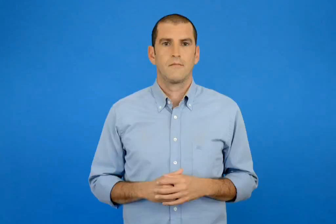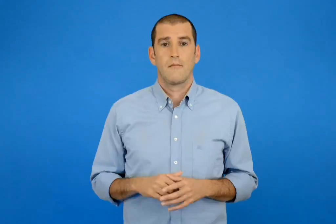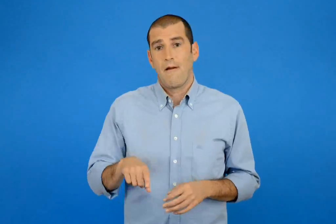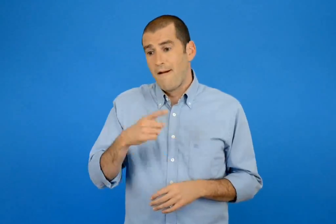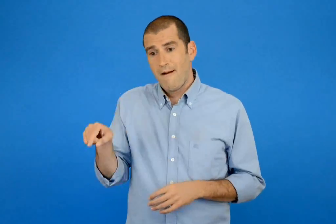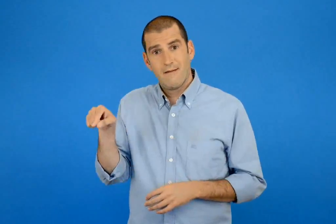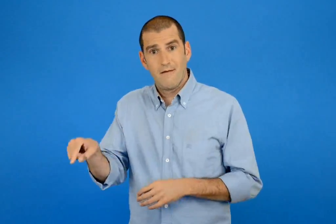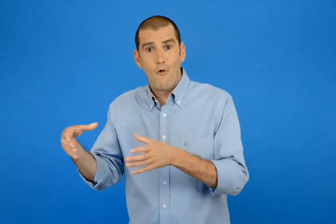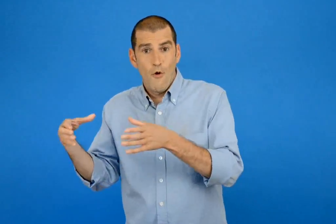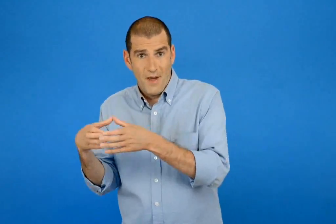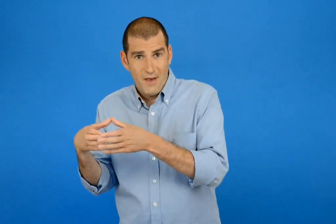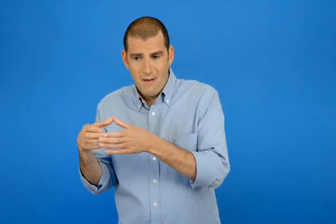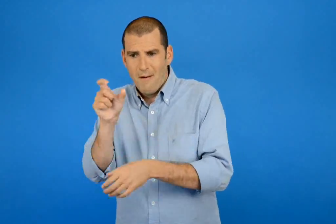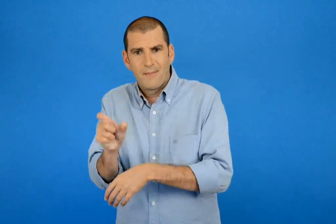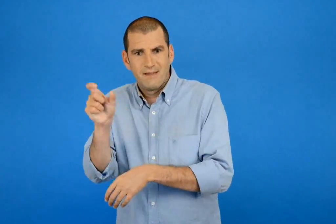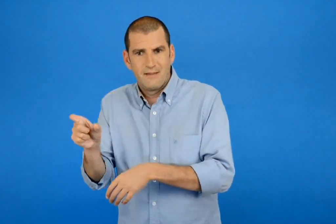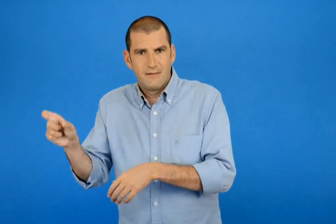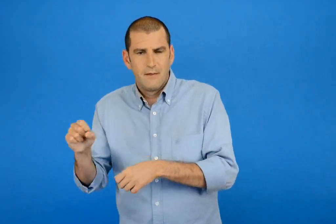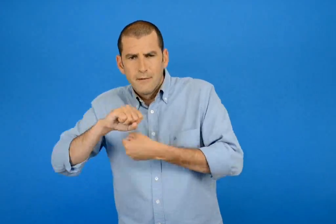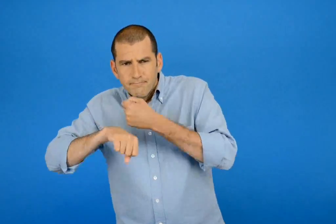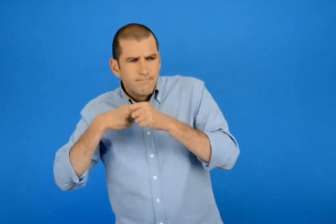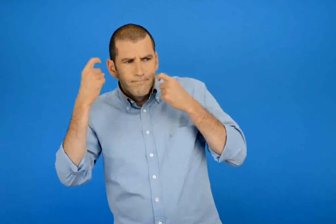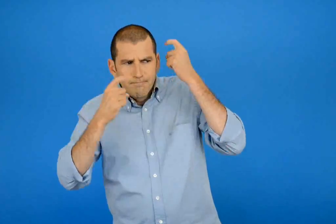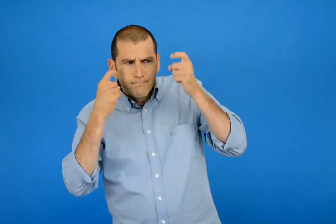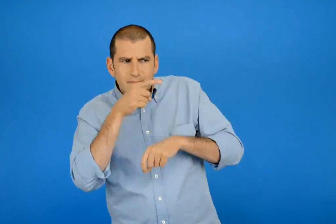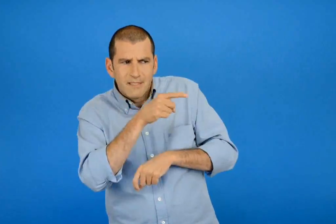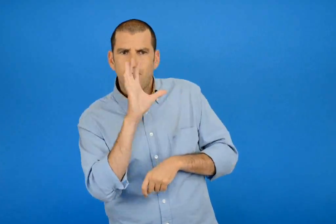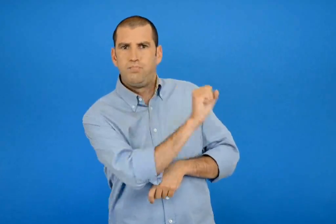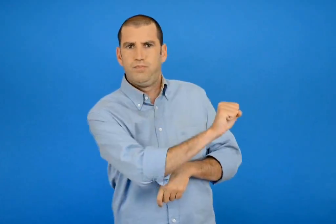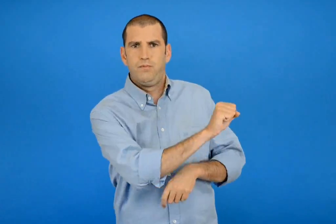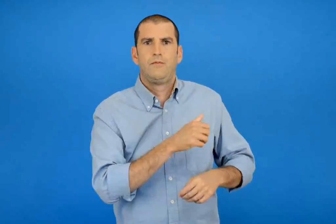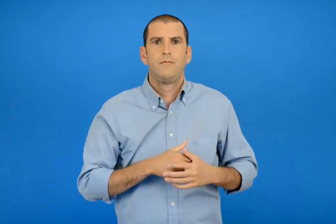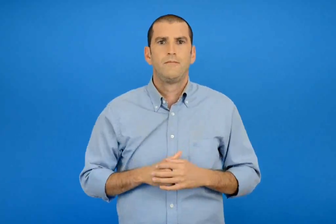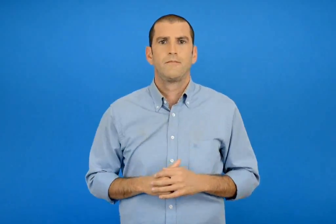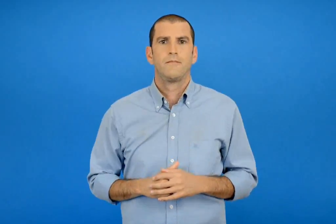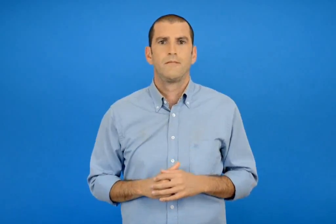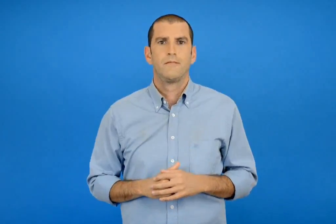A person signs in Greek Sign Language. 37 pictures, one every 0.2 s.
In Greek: οι παίκτες της άλλης ομάδας προσπαθούν να μαντέψουν
